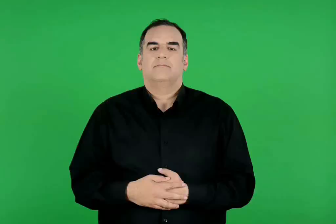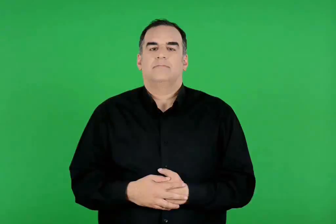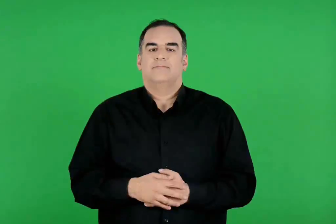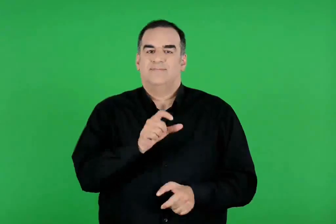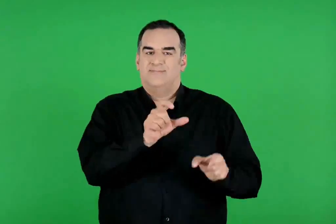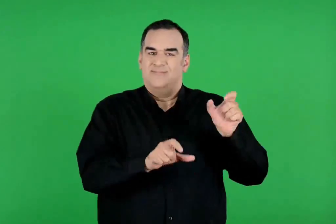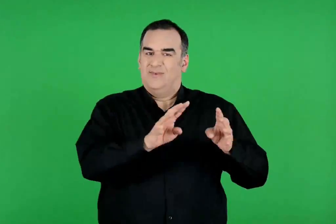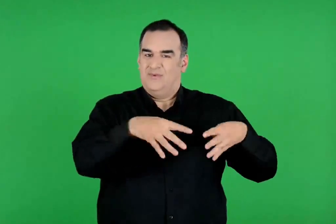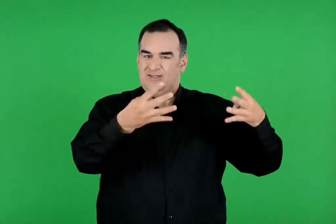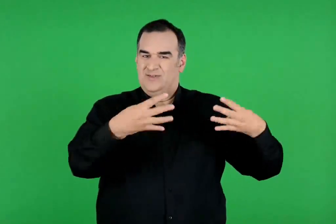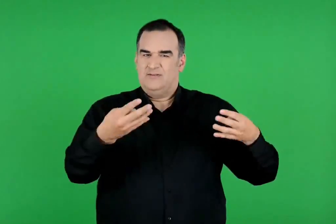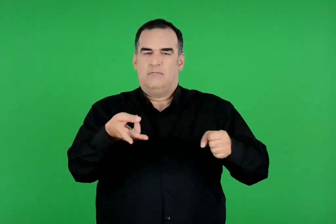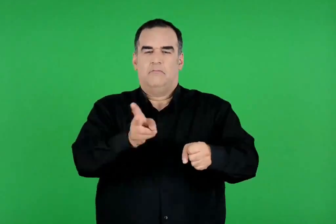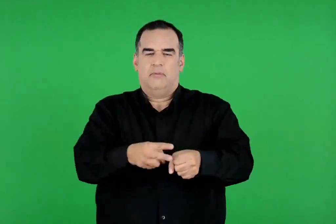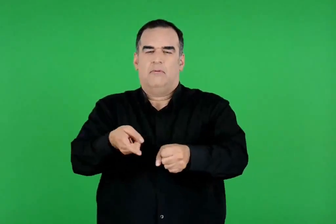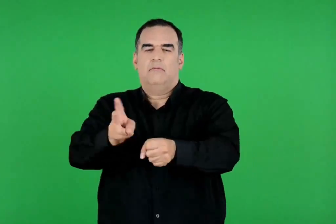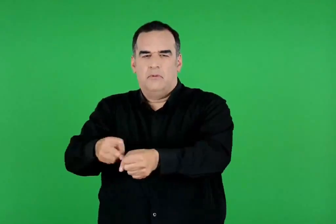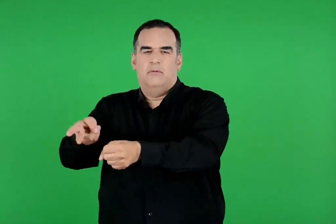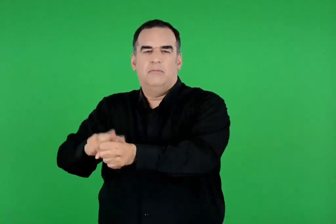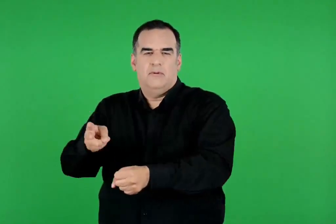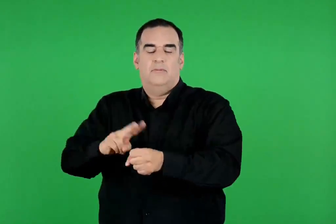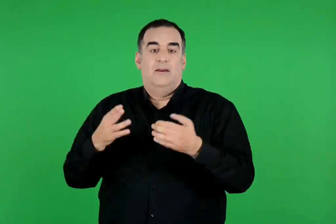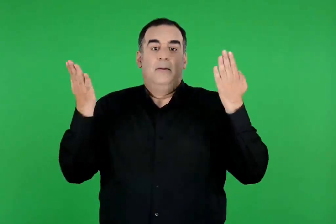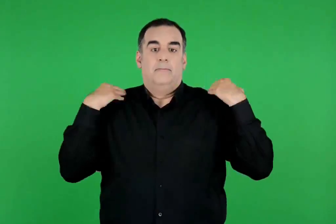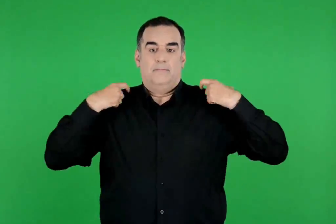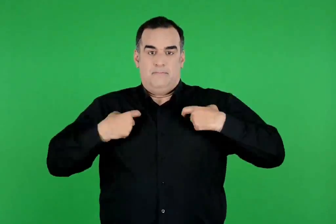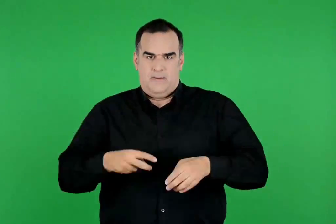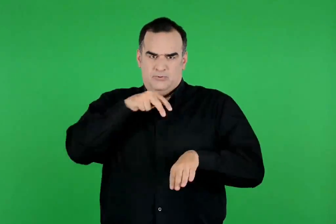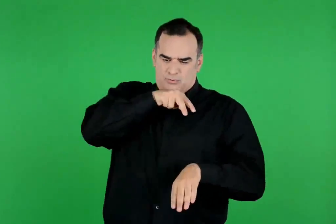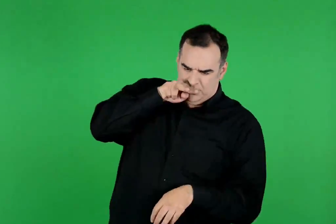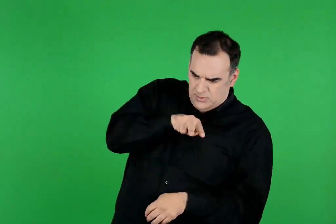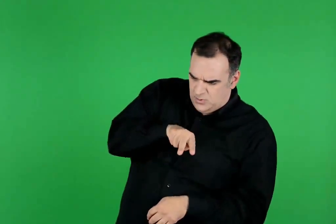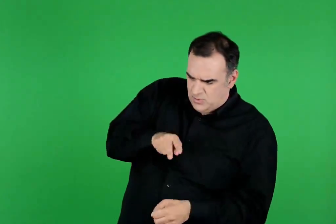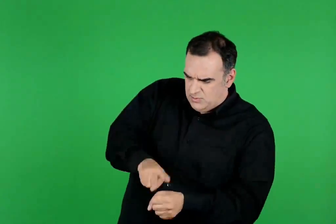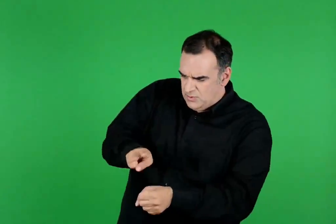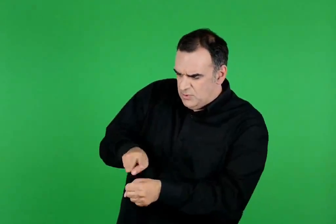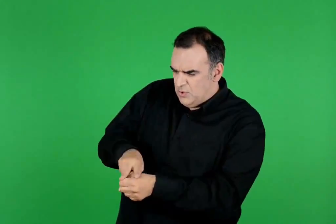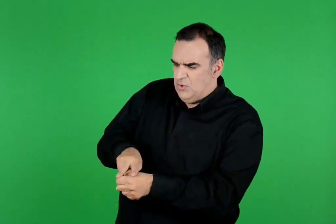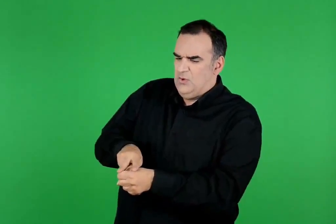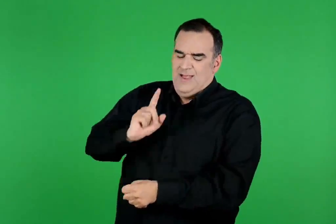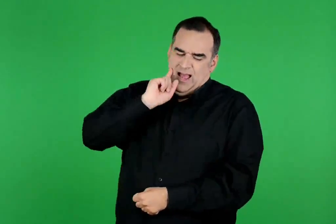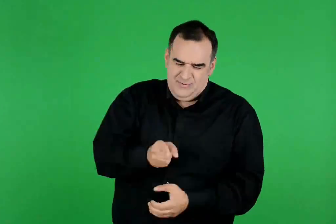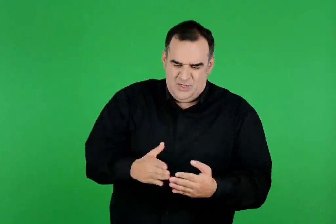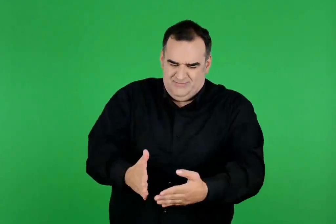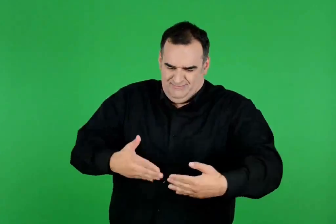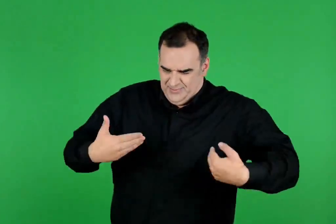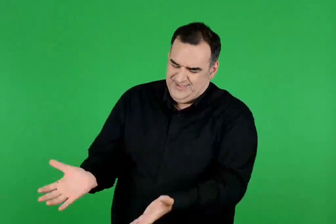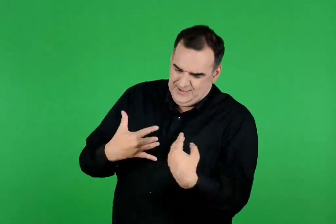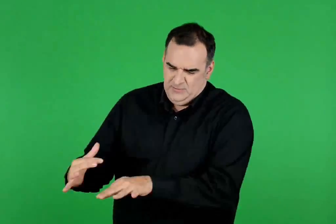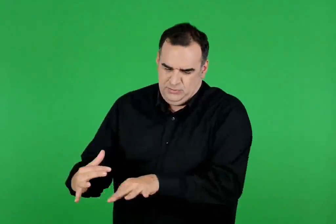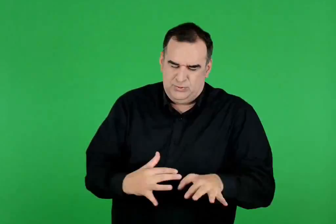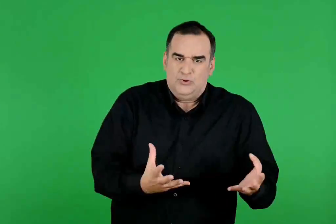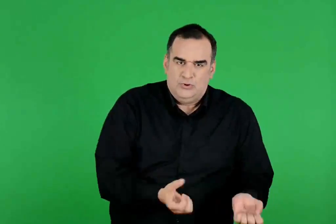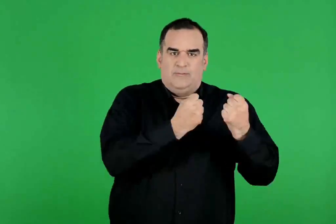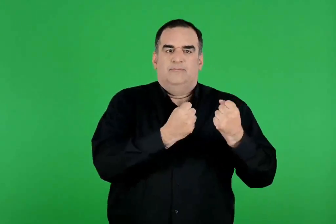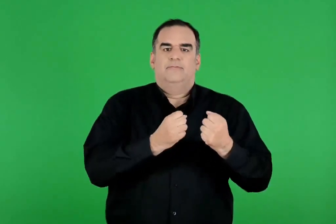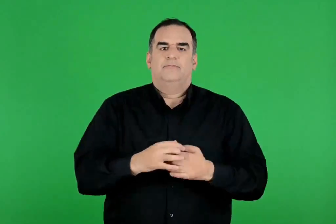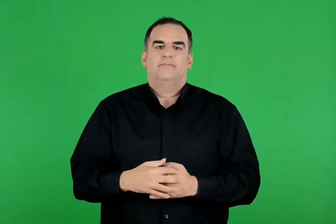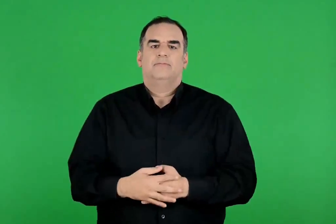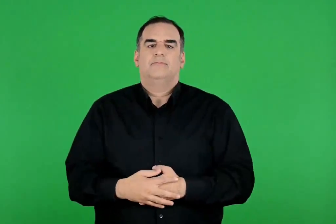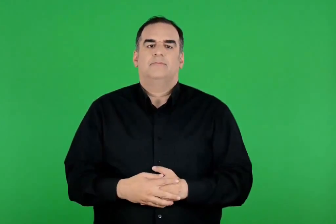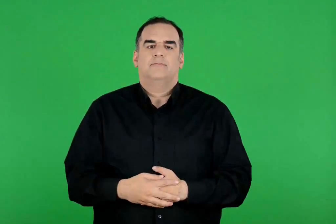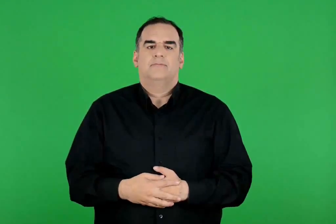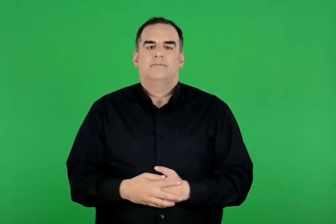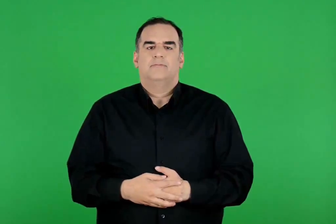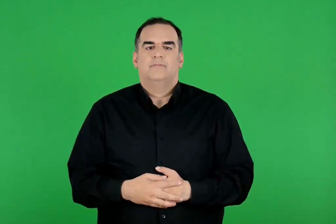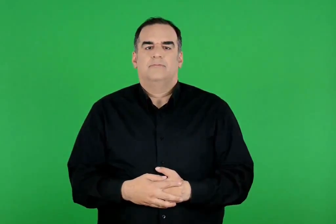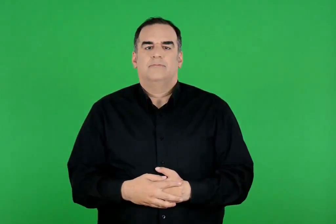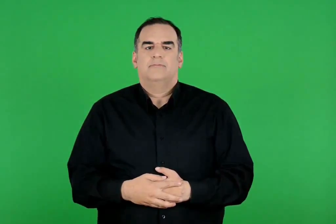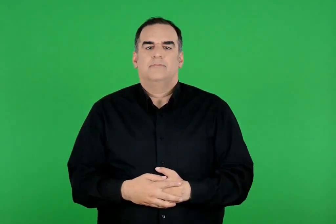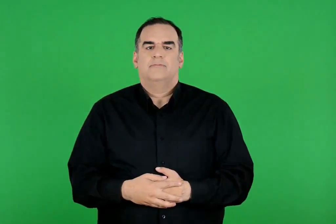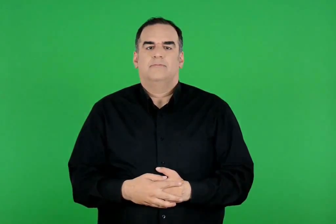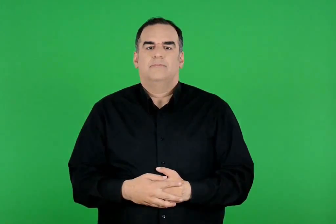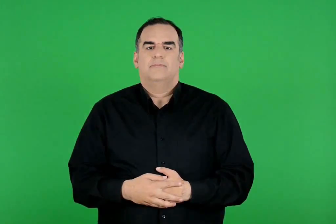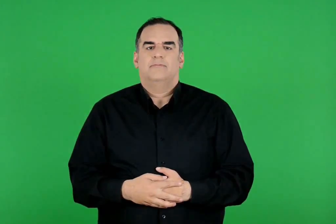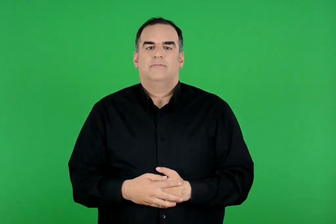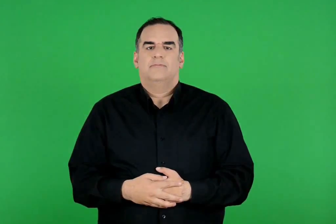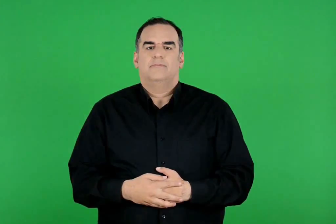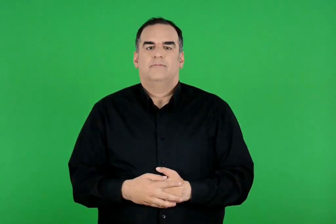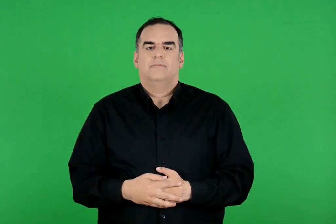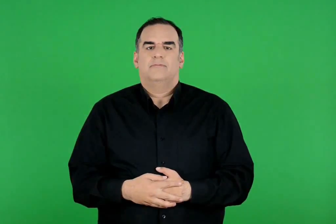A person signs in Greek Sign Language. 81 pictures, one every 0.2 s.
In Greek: οι τρώες έπεφταν νεκροί ο ένας μετά τον άλλο. ο πρίαμος , που παρακολουθούσε τη μάχη από τα τείχη , διέταξε κι άνοιξαν τις πύλες να μπει ο στρατός για να σωθεί
